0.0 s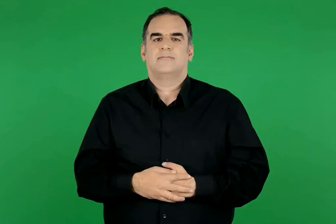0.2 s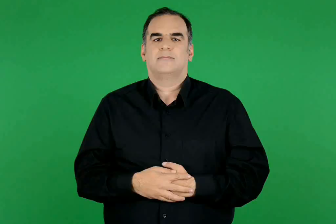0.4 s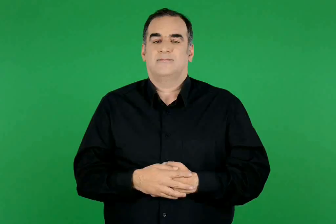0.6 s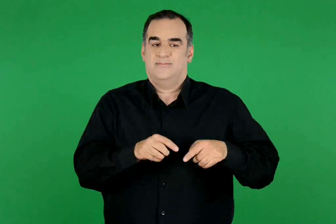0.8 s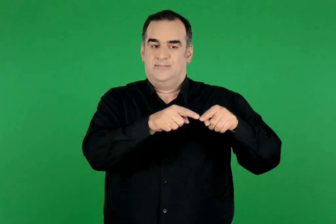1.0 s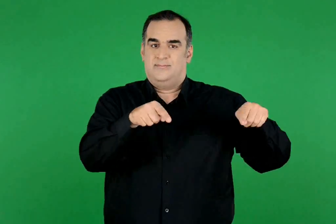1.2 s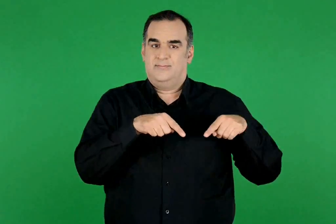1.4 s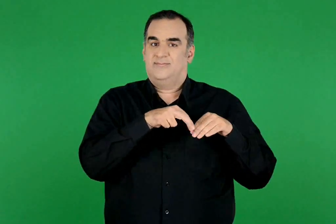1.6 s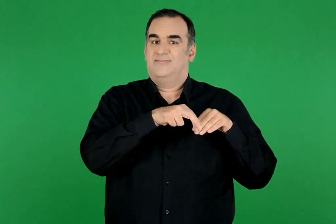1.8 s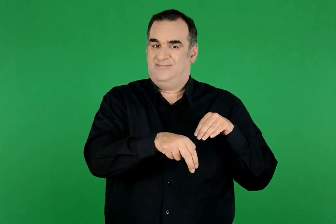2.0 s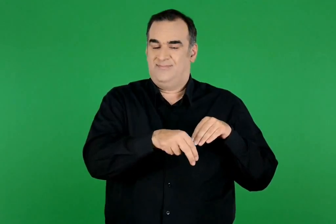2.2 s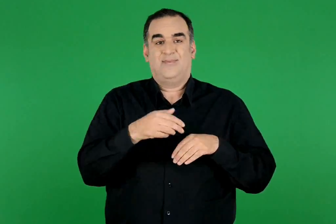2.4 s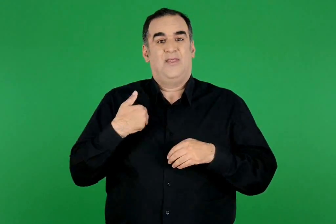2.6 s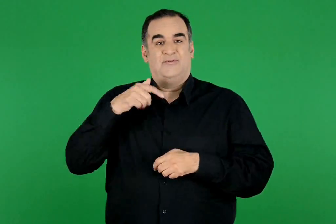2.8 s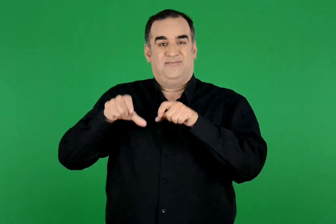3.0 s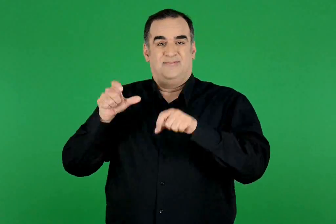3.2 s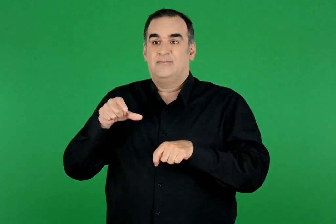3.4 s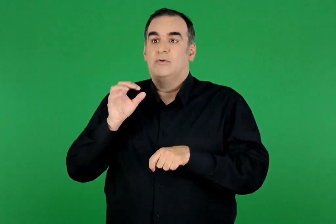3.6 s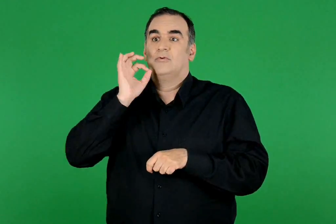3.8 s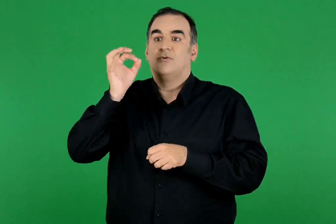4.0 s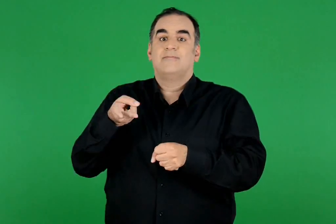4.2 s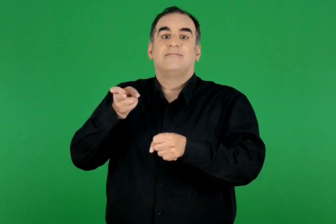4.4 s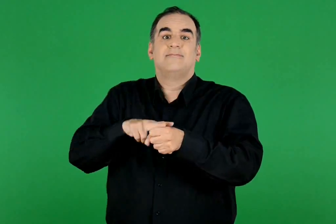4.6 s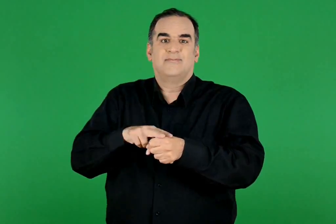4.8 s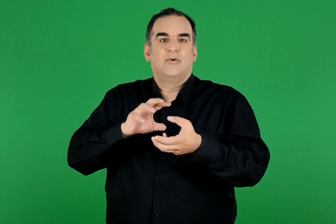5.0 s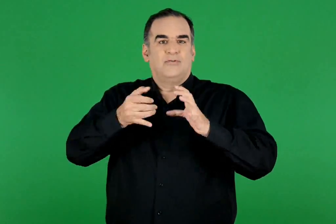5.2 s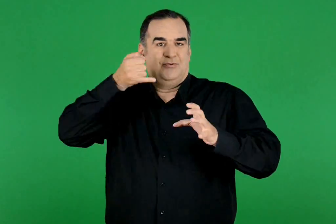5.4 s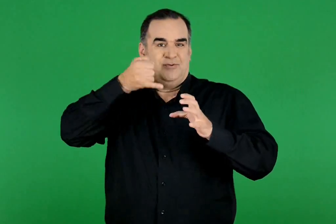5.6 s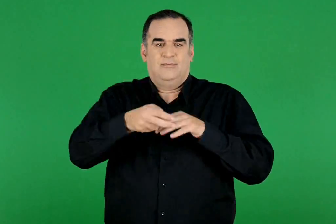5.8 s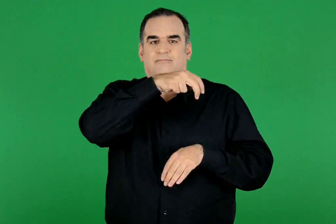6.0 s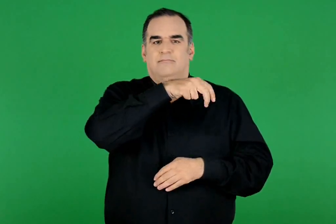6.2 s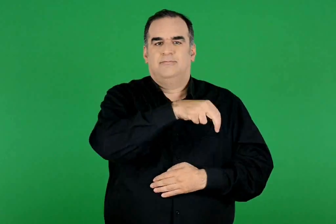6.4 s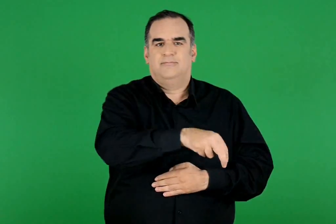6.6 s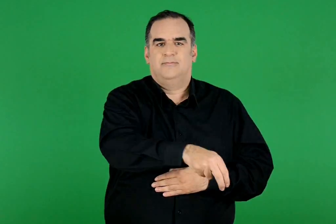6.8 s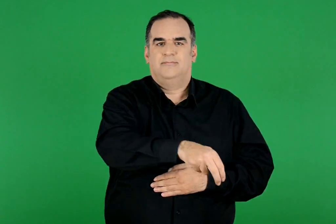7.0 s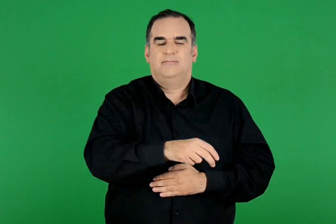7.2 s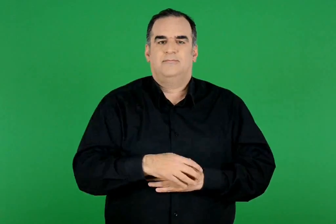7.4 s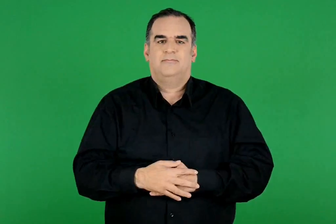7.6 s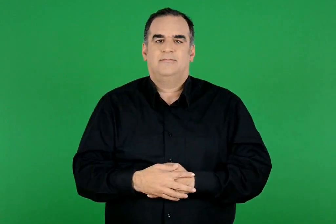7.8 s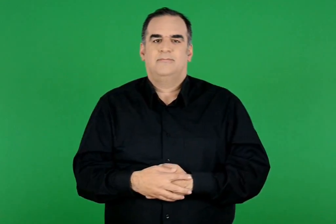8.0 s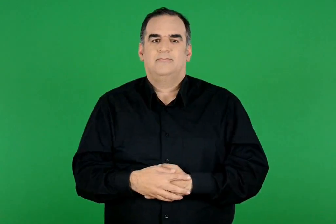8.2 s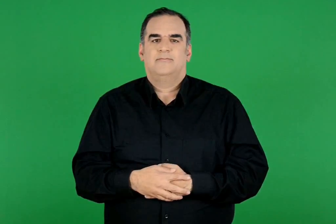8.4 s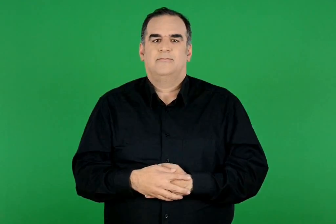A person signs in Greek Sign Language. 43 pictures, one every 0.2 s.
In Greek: από εδώ κατέβαιναν οι ηθοποιοί για να δείξουν ότι πεθαίνουν και πηγαίνουν στον κάτω κόσμο
